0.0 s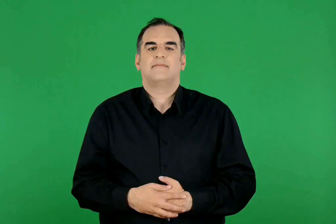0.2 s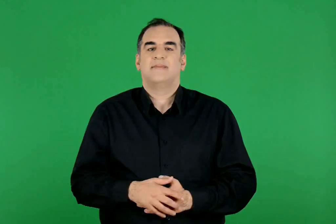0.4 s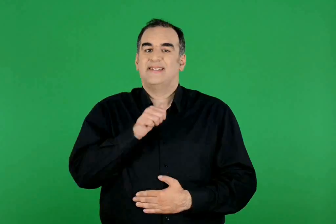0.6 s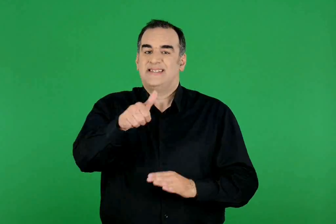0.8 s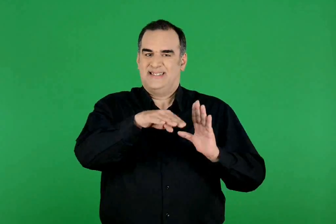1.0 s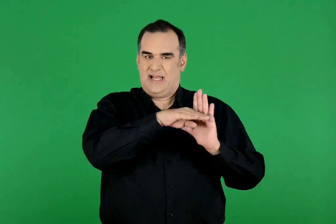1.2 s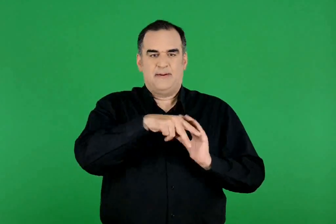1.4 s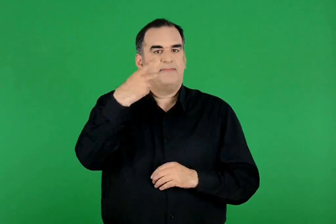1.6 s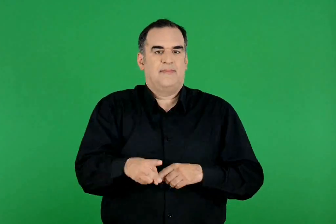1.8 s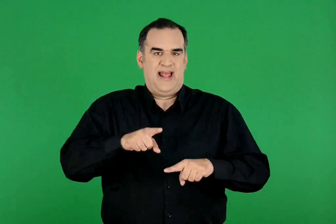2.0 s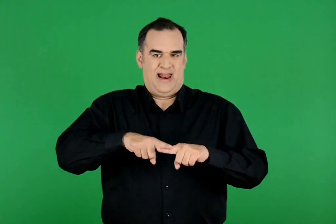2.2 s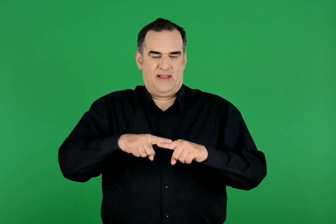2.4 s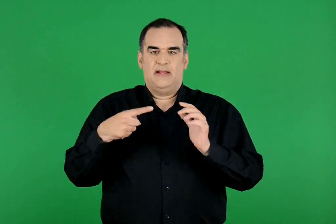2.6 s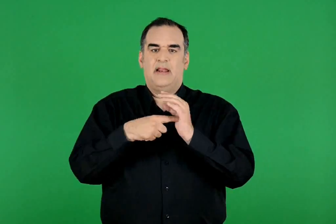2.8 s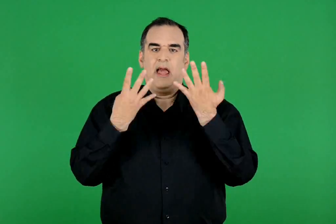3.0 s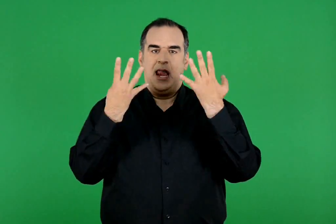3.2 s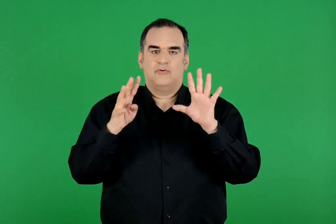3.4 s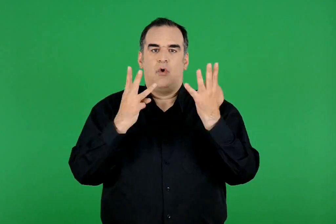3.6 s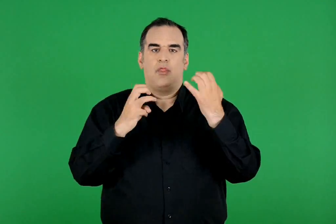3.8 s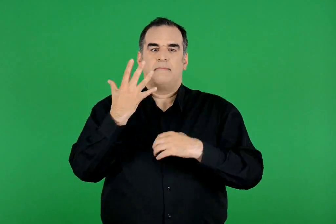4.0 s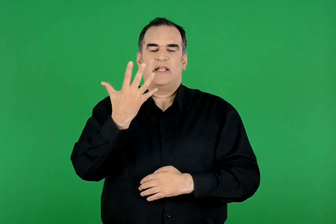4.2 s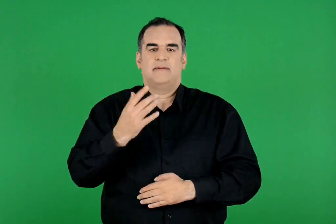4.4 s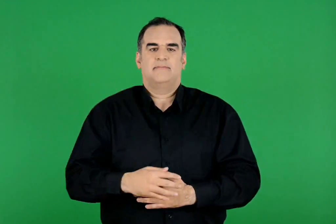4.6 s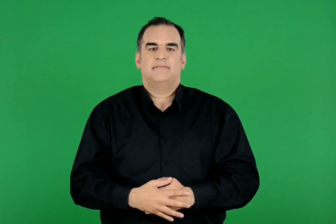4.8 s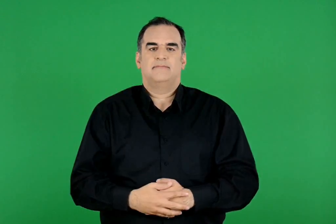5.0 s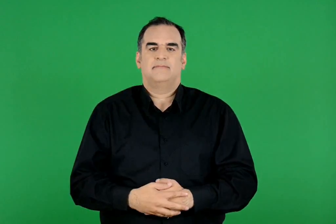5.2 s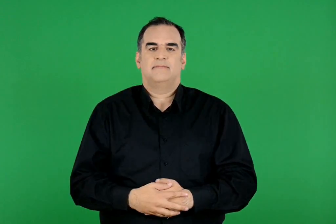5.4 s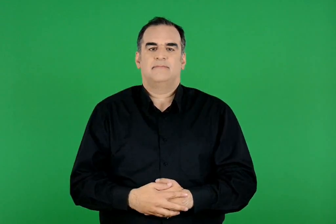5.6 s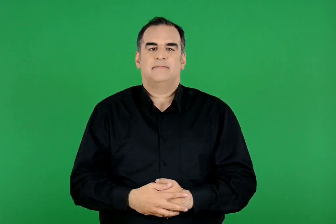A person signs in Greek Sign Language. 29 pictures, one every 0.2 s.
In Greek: σύνταγμα της ελλάδας 1985
